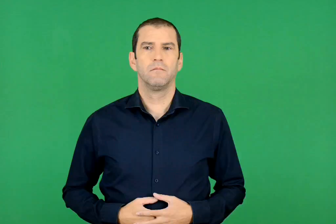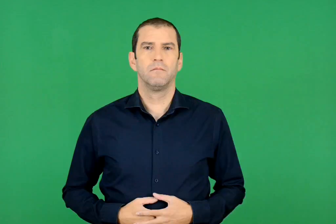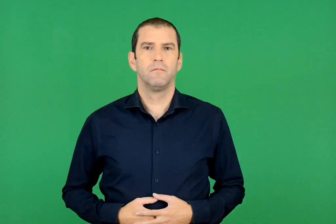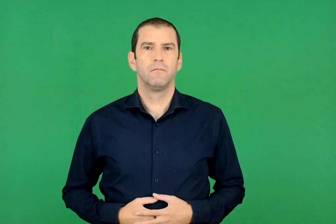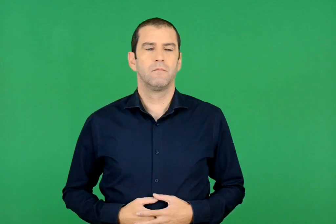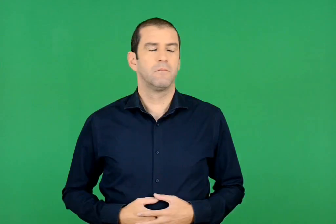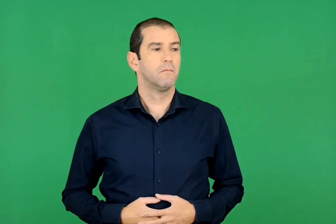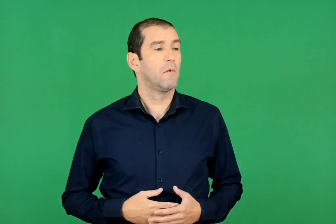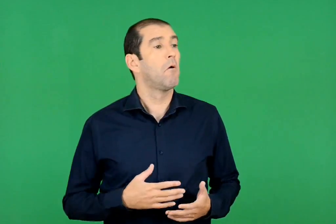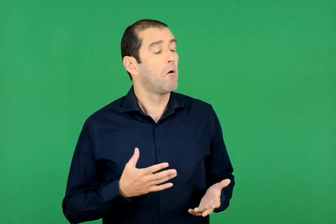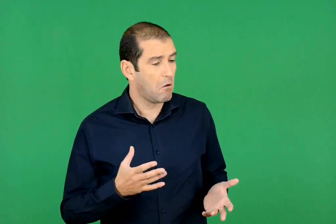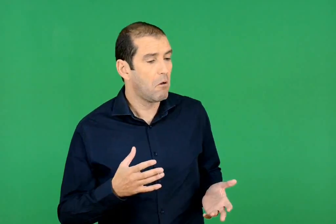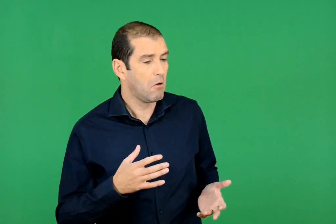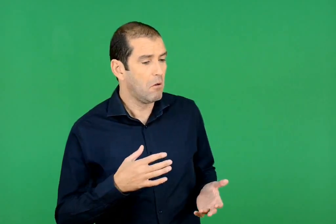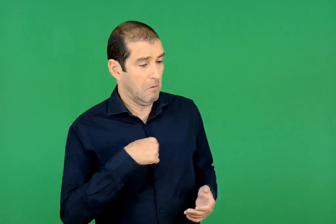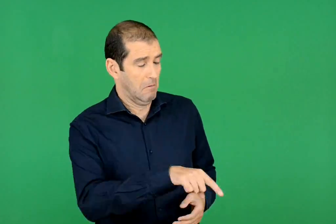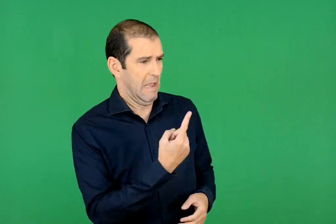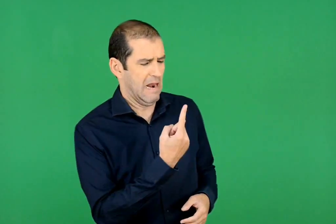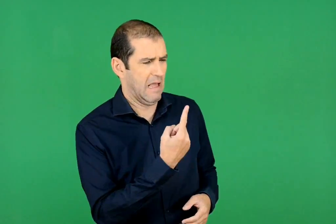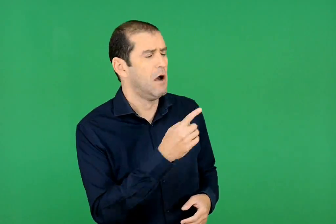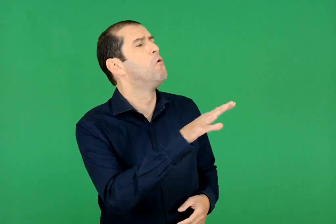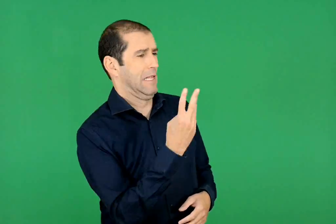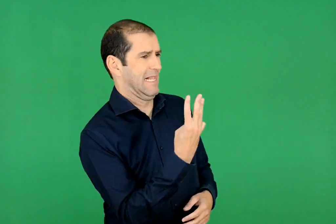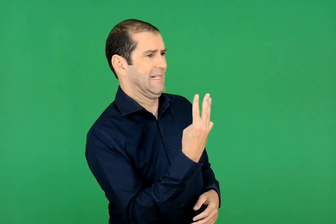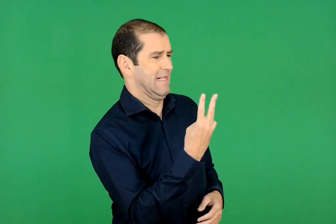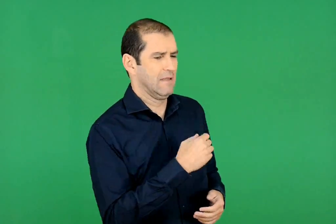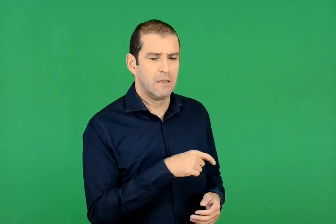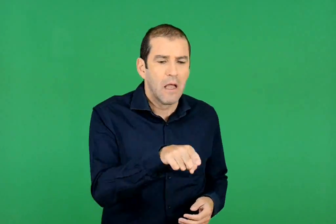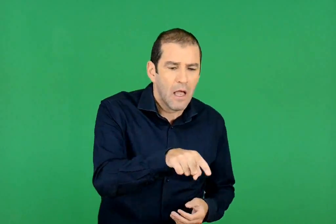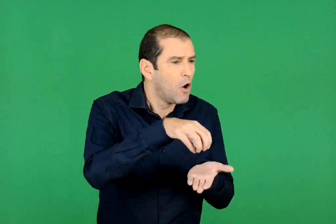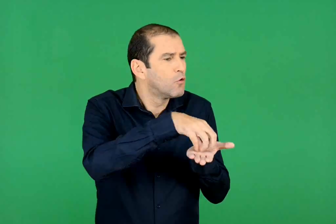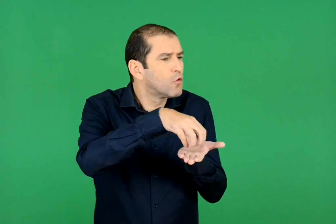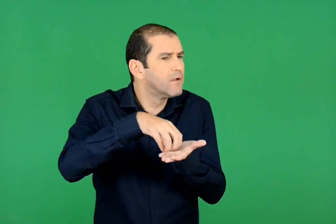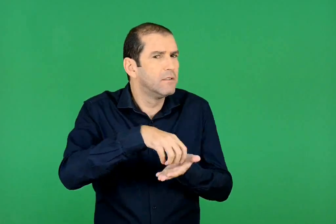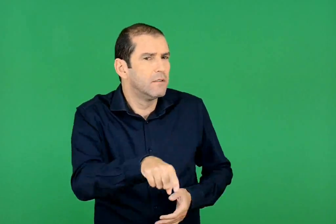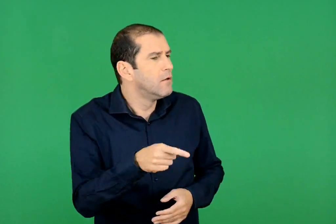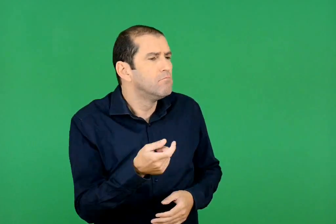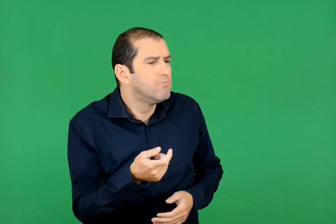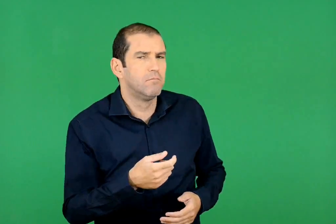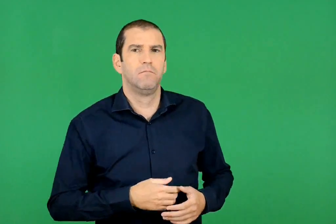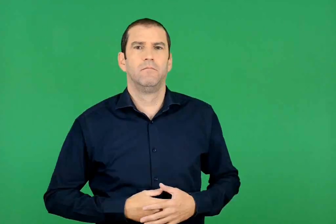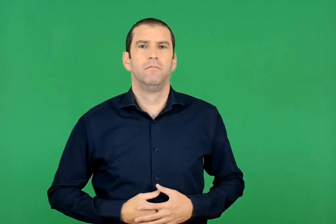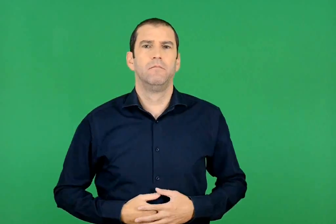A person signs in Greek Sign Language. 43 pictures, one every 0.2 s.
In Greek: τότε θα πάρω ένα ή μάλλον τρία. κι αυτές εδώ οι τρούφες ;
